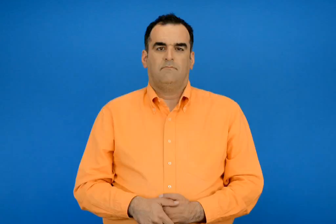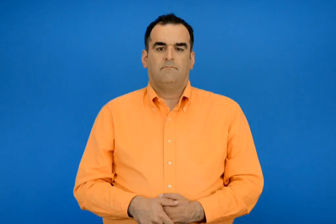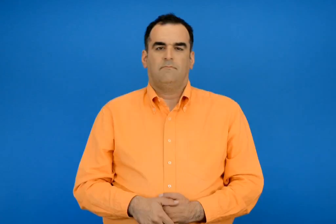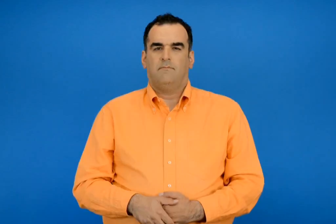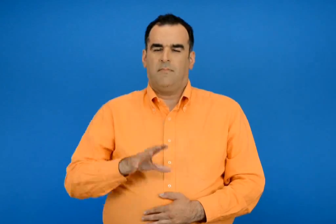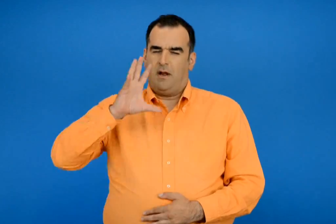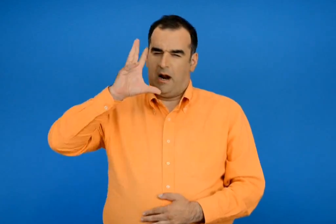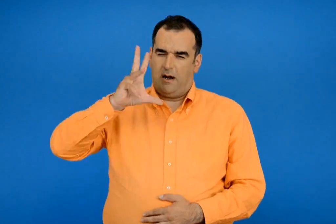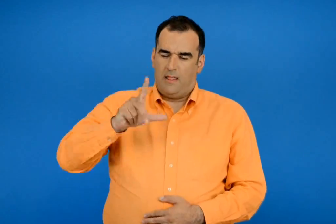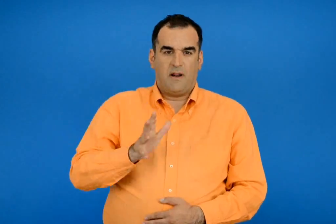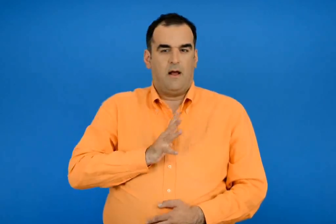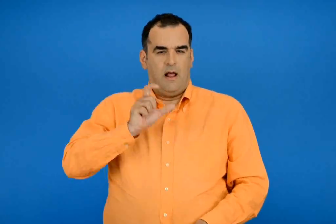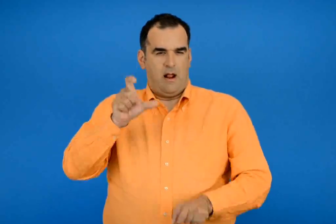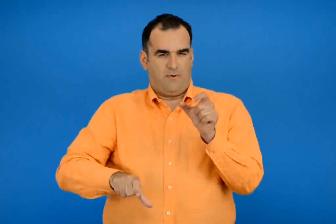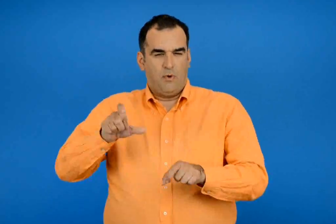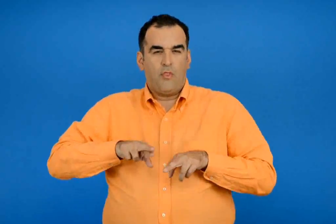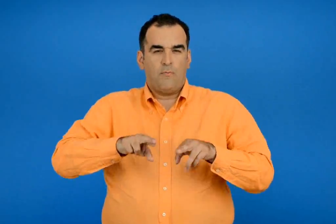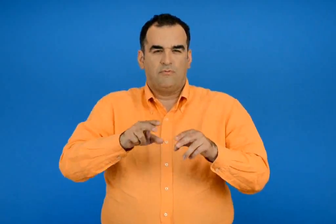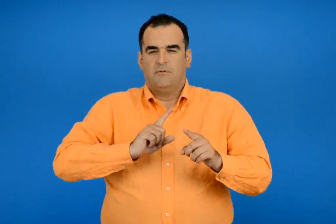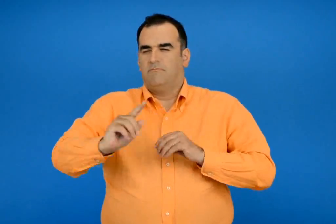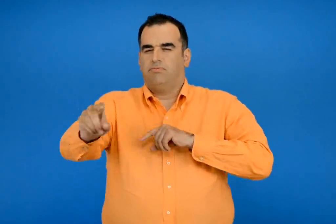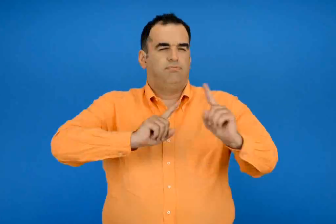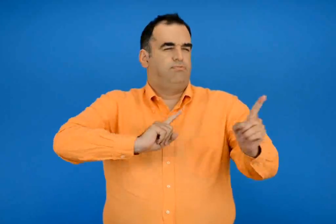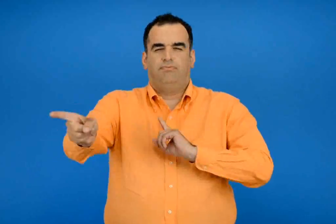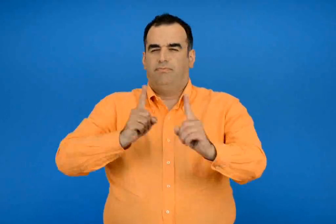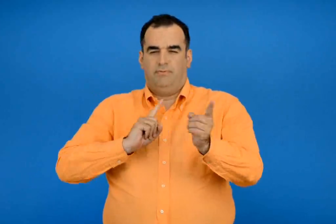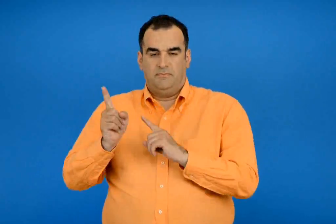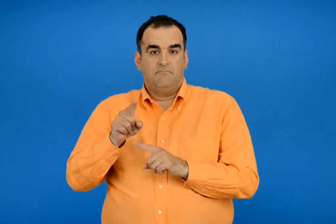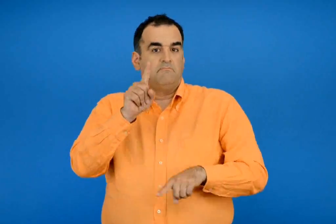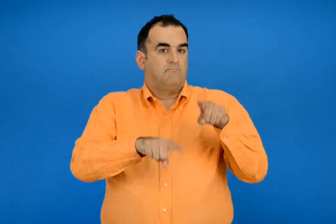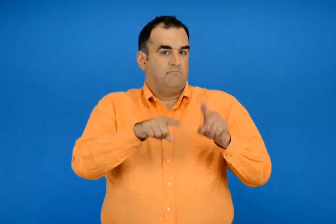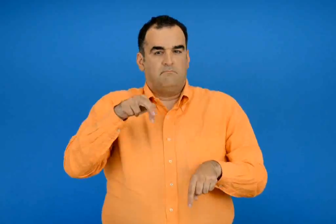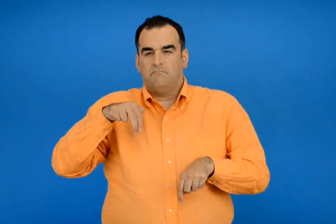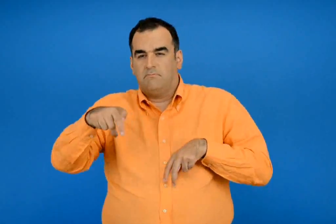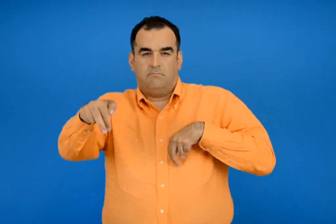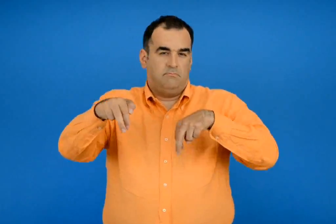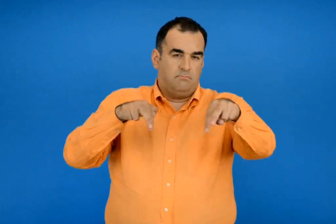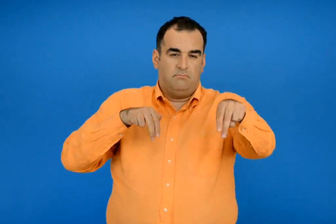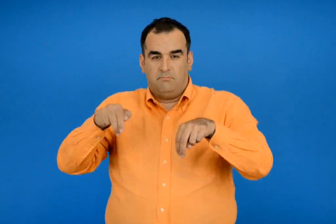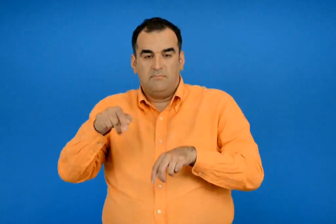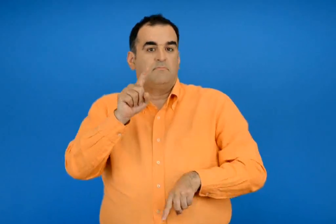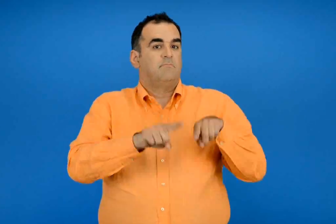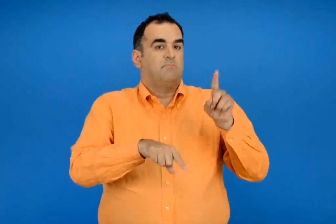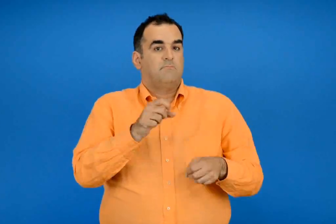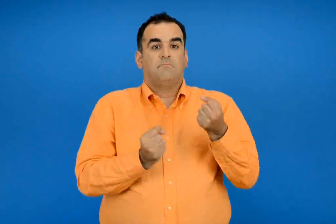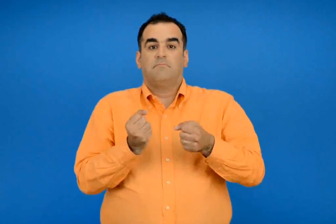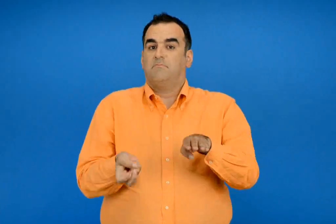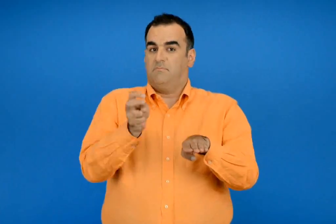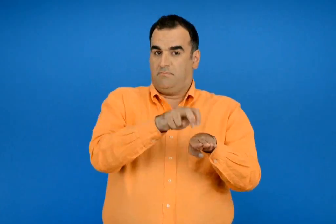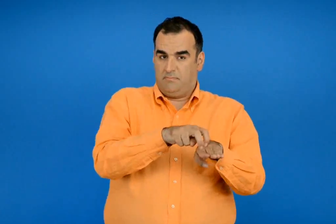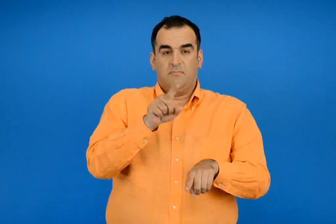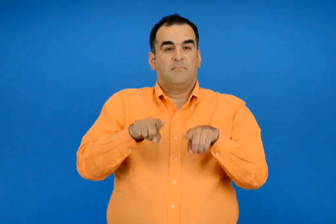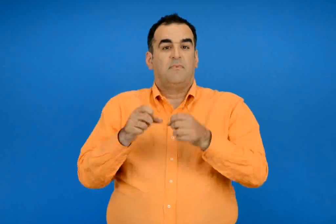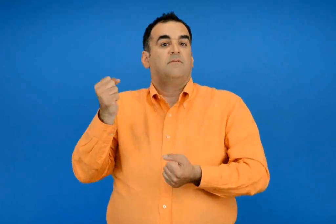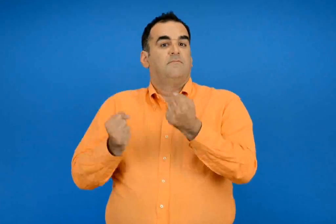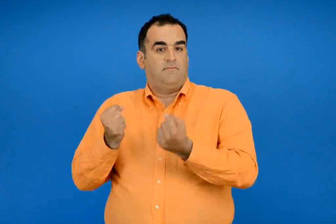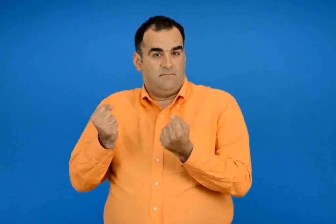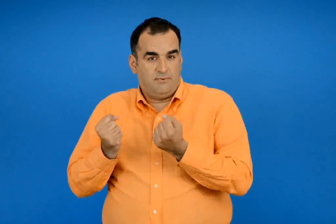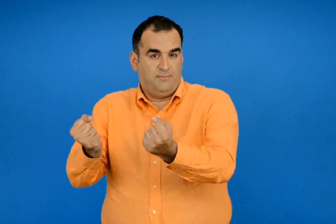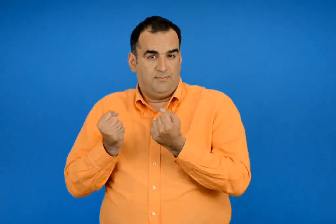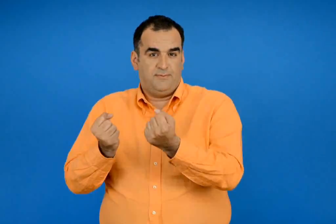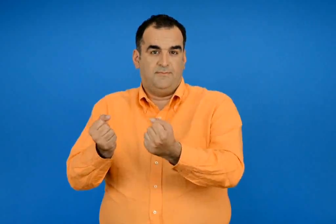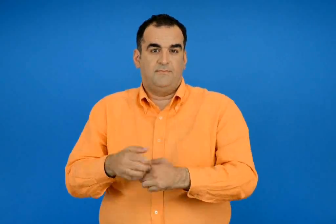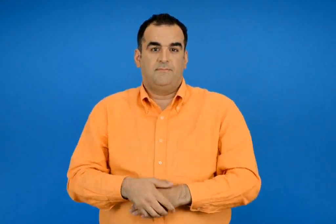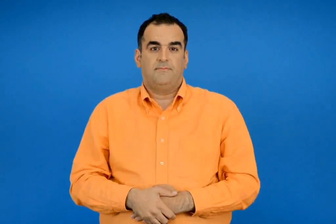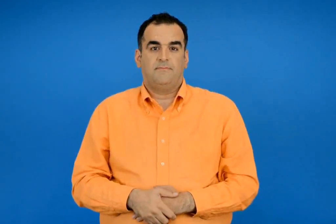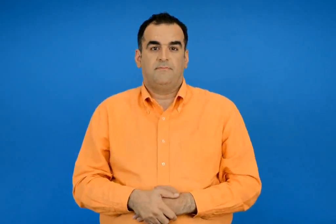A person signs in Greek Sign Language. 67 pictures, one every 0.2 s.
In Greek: οι άνθρωποι καθημερινά κινούνται στους δρόμους άλλοι είναι πεζοί άλλοι επιβάτες και άλλοι οδηγοί
